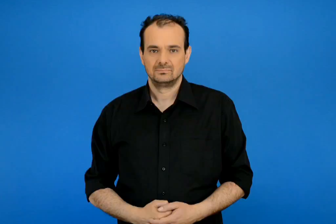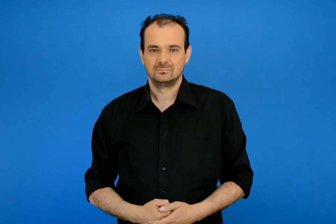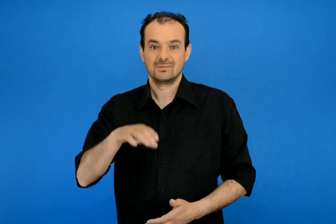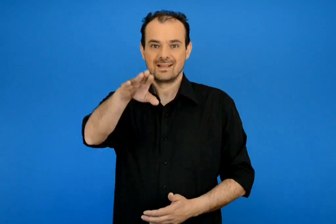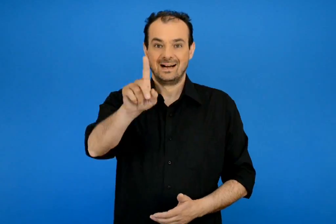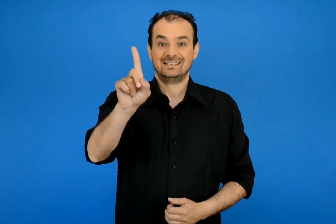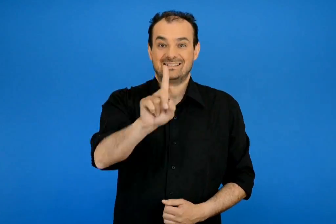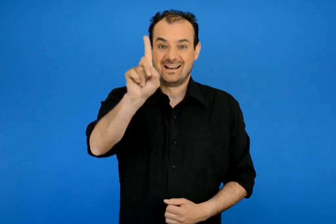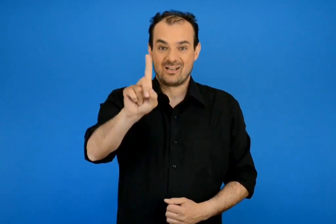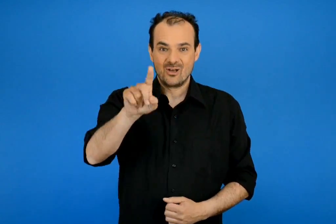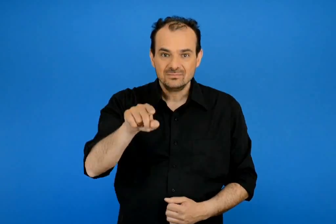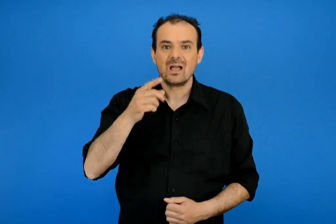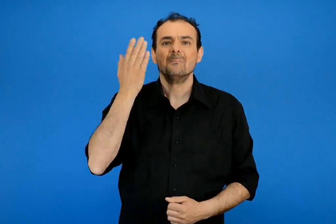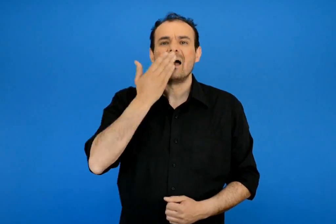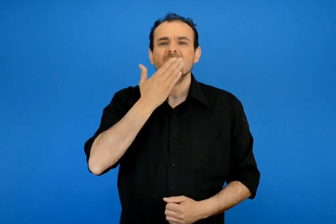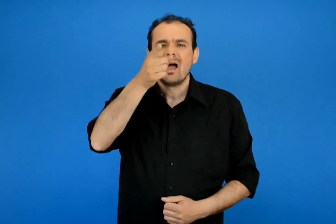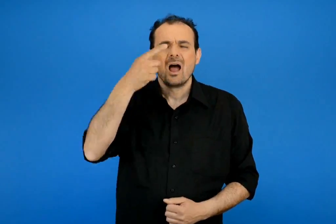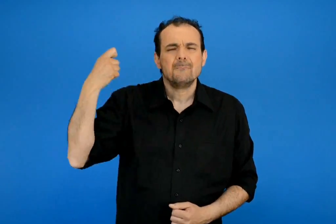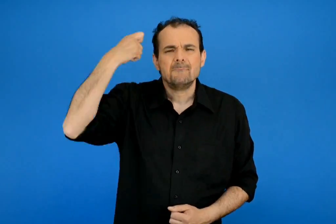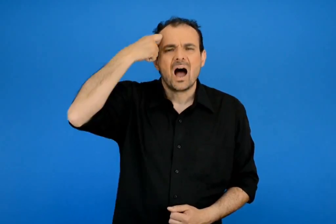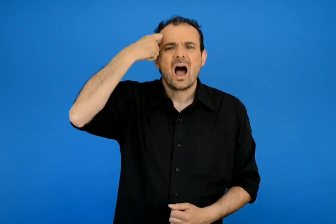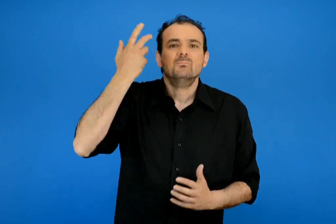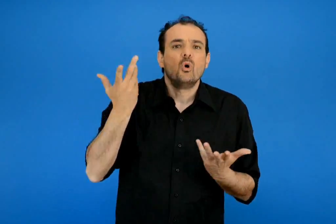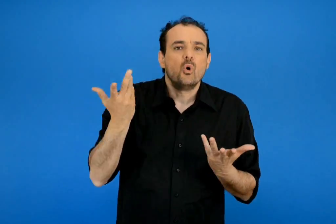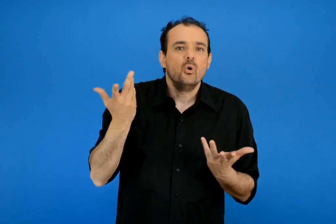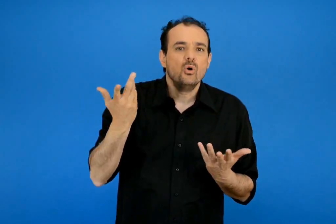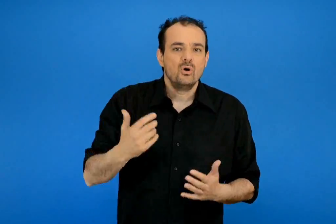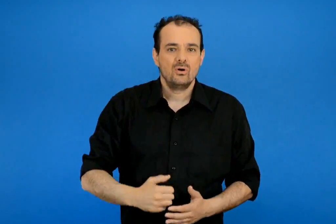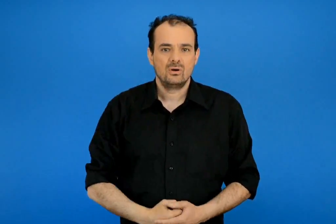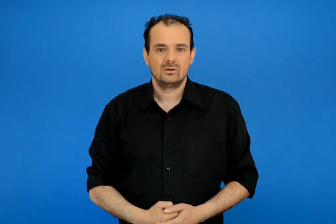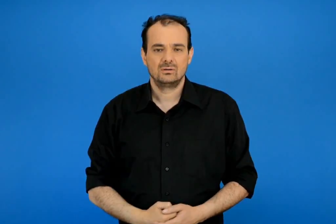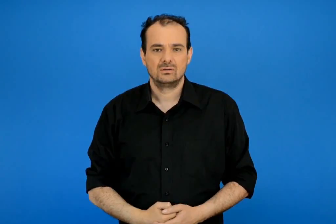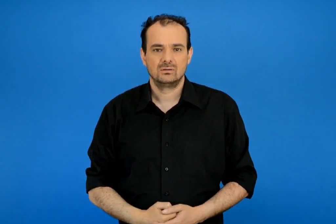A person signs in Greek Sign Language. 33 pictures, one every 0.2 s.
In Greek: κυριάκο ποιο μάθημα σου αρέσει περισσότερο ;
